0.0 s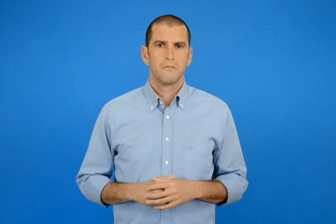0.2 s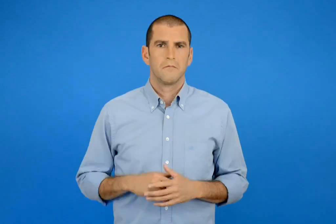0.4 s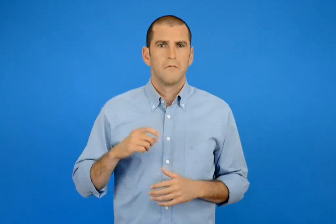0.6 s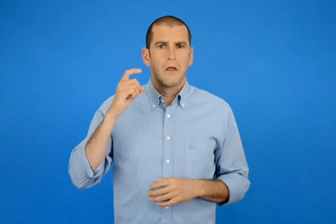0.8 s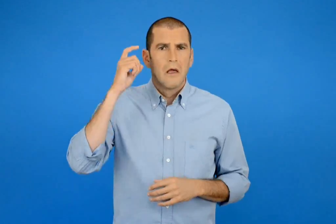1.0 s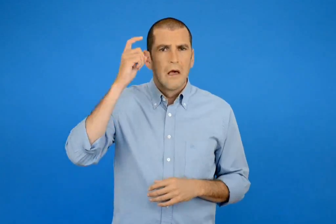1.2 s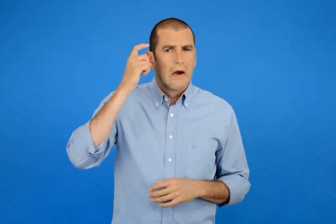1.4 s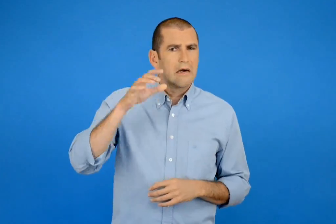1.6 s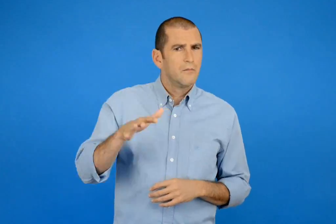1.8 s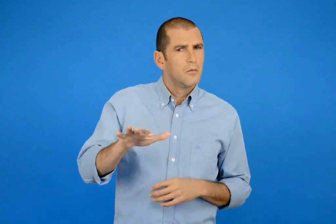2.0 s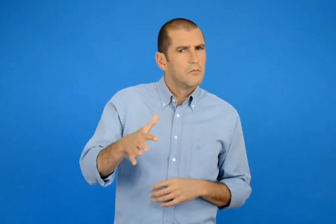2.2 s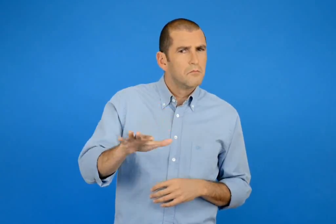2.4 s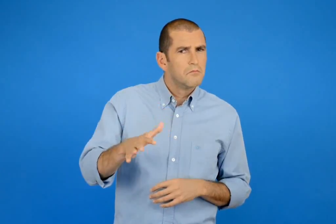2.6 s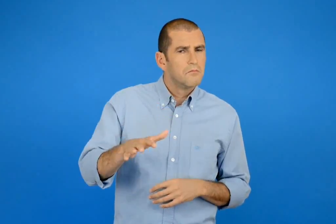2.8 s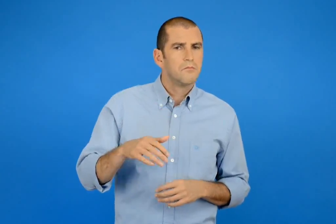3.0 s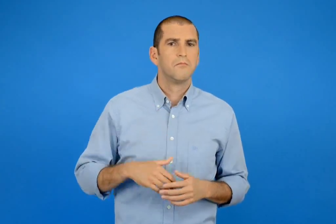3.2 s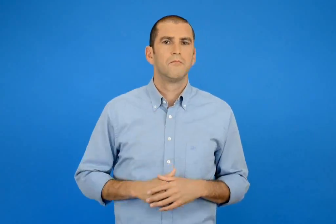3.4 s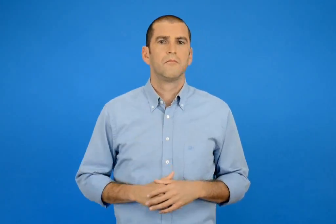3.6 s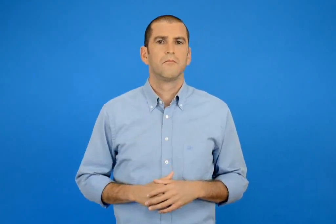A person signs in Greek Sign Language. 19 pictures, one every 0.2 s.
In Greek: εκτιμώ περίπου
